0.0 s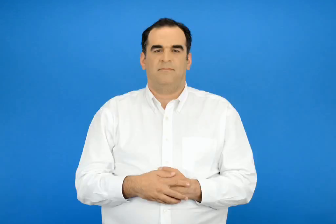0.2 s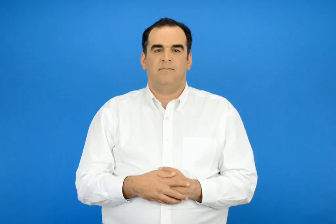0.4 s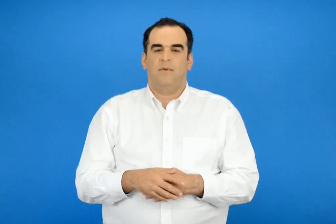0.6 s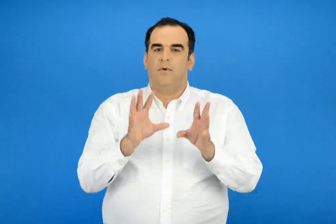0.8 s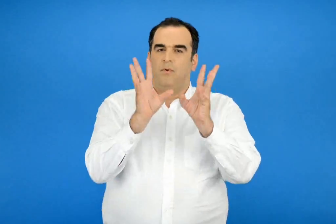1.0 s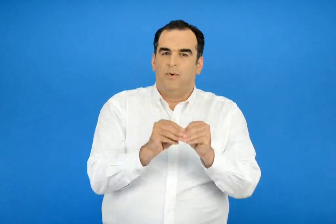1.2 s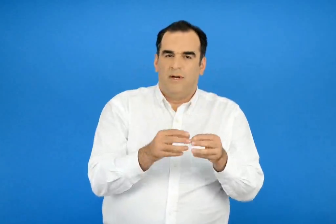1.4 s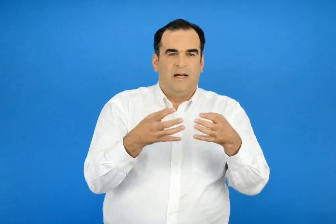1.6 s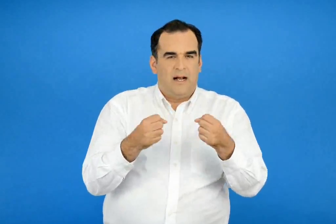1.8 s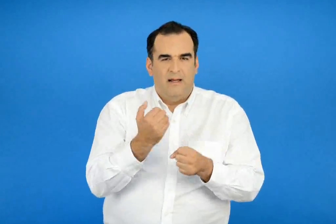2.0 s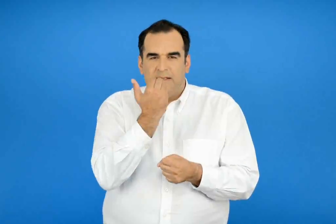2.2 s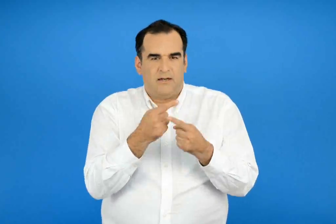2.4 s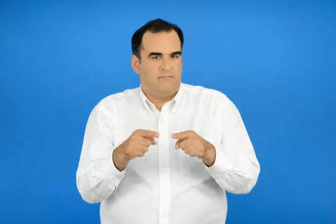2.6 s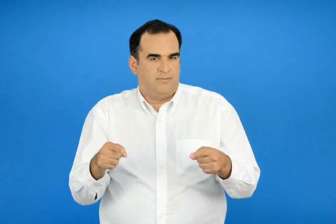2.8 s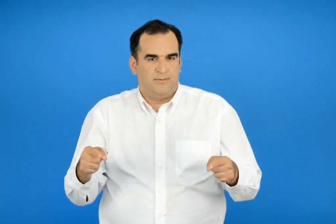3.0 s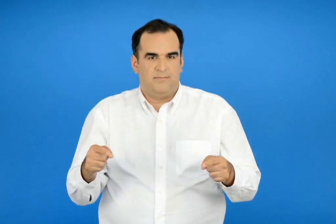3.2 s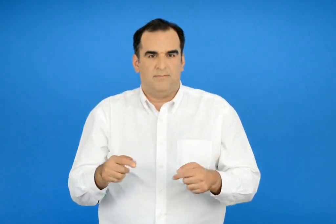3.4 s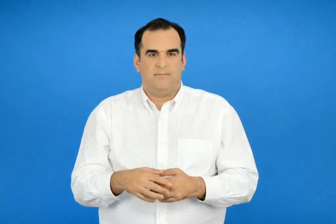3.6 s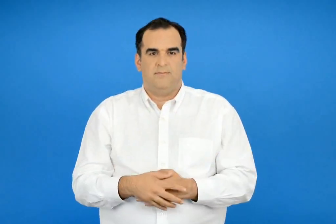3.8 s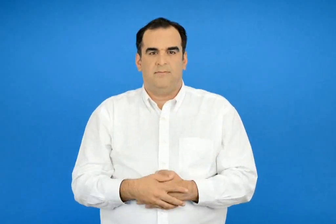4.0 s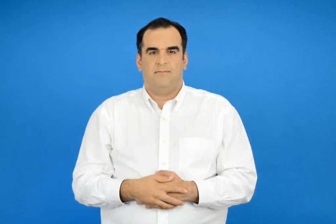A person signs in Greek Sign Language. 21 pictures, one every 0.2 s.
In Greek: γαλακτοκομικά
